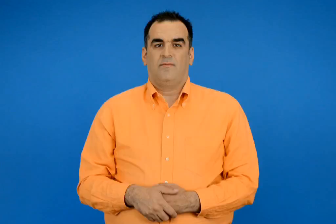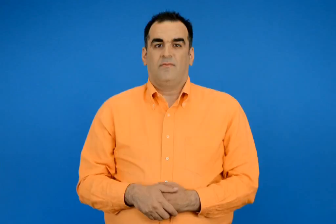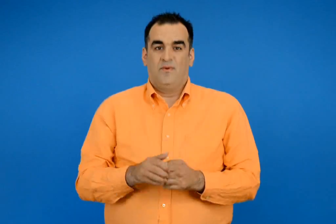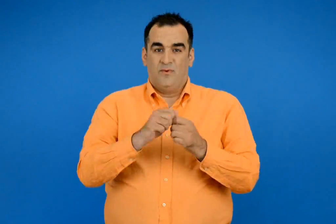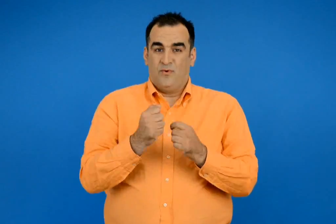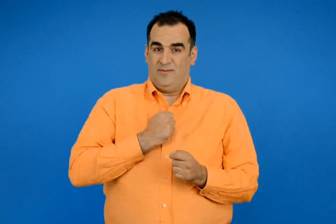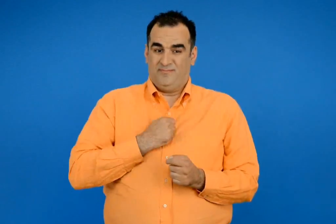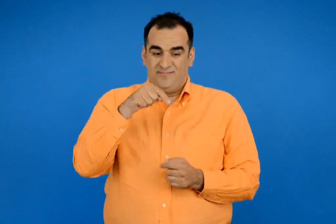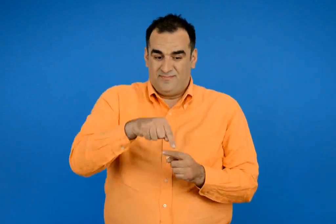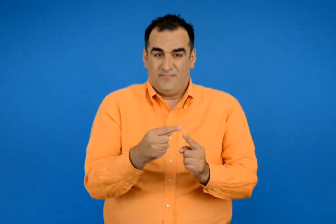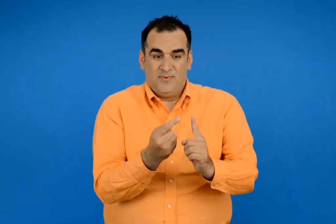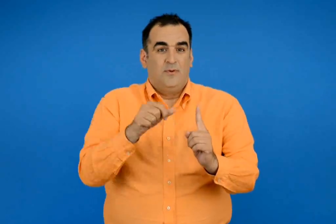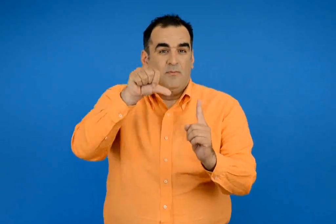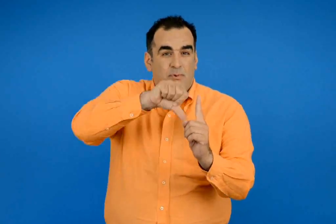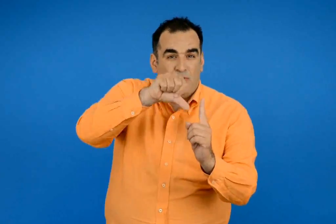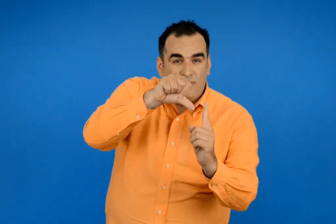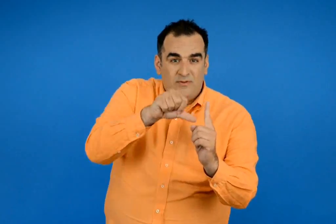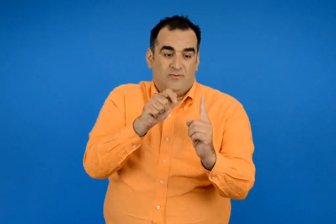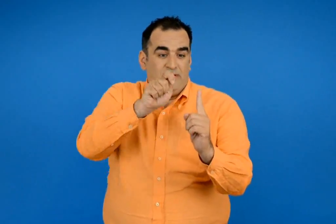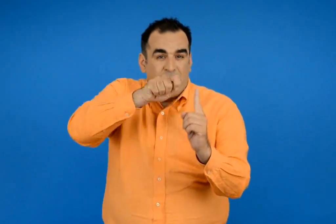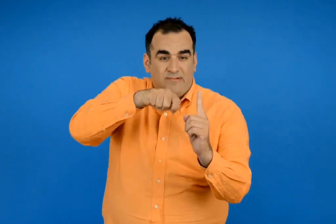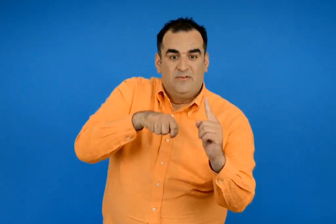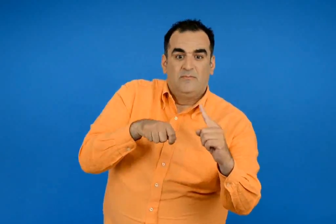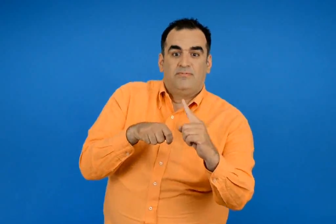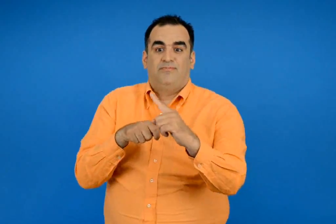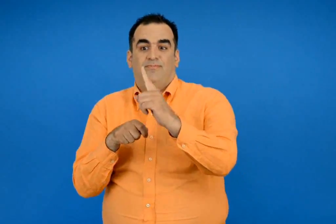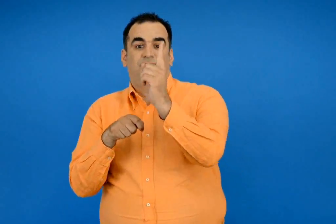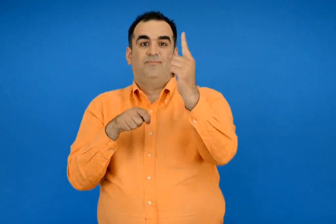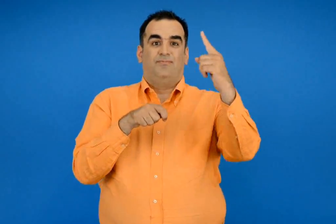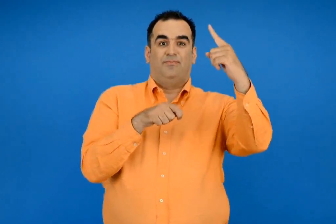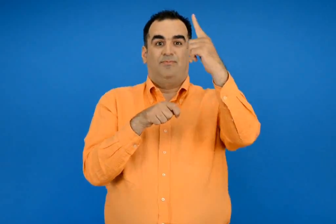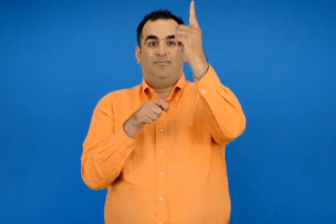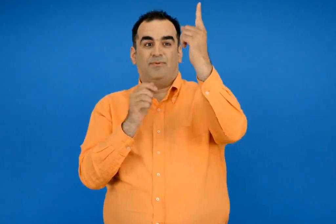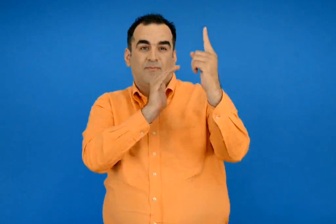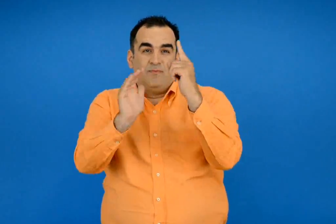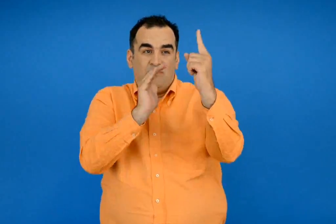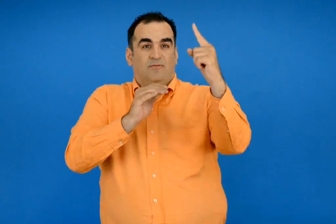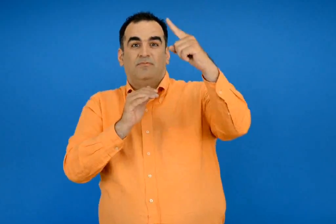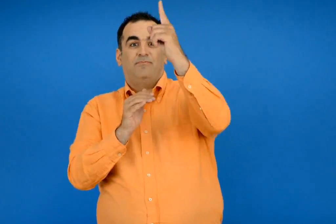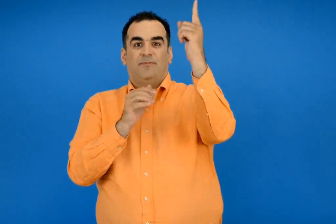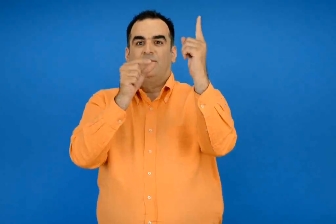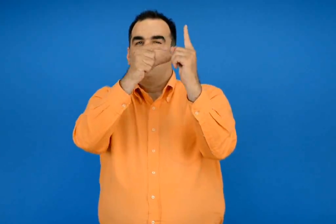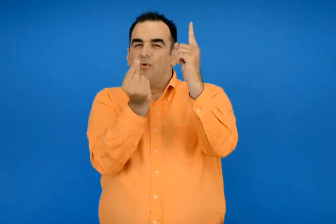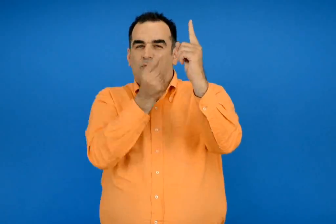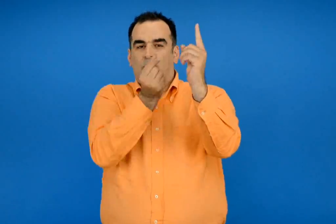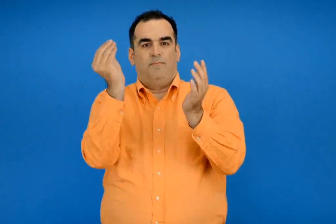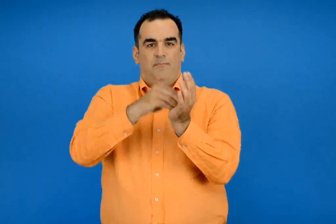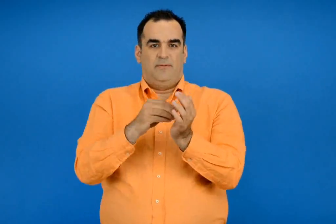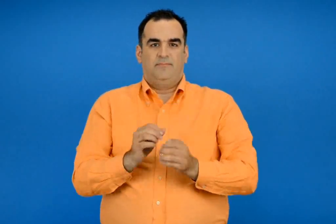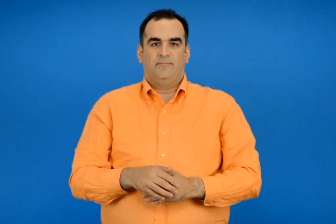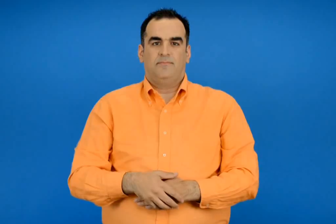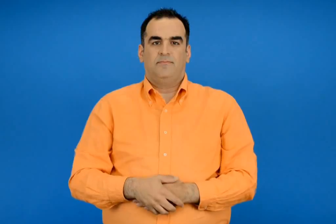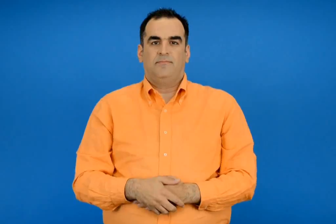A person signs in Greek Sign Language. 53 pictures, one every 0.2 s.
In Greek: την κουκιά μου την ποτίζω τη σκαλίζω τη φροντίζω για να γινει πιο μεγάλη και κουκιά να δώσει πάλι
